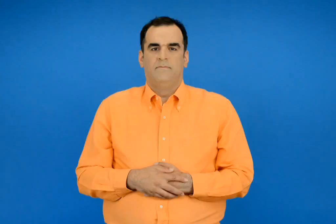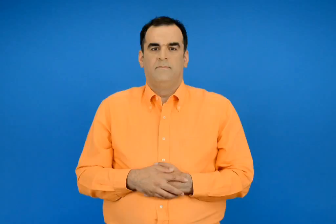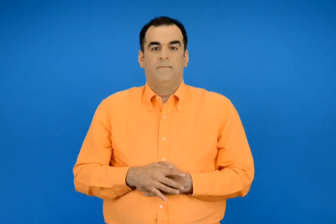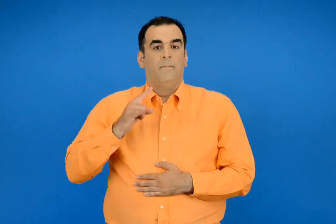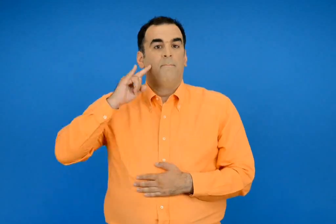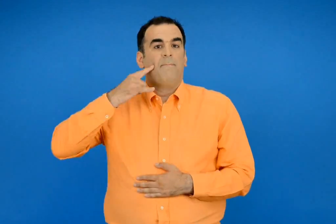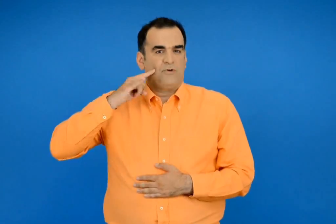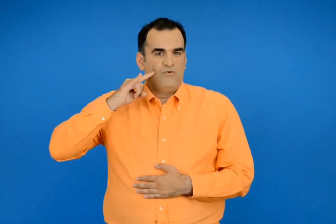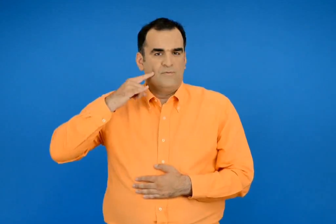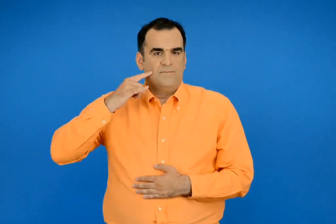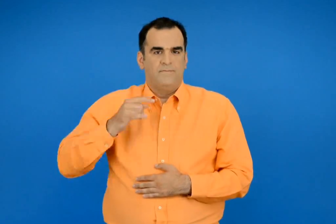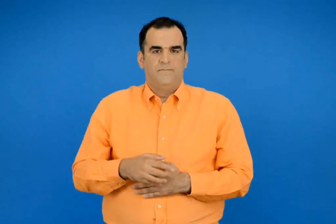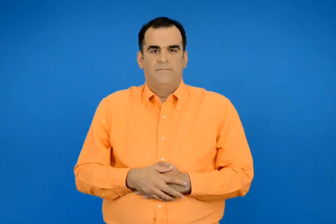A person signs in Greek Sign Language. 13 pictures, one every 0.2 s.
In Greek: πέτρος
